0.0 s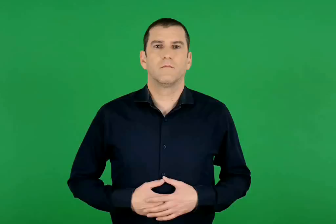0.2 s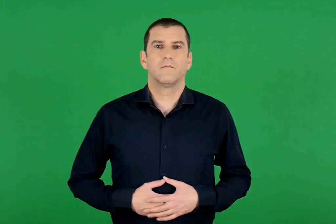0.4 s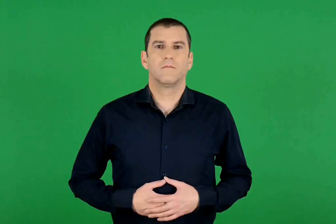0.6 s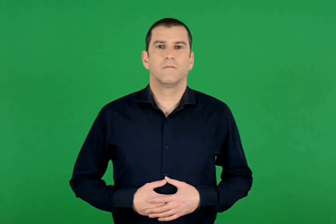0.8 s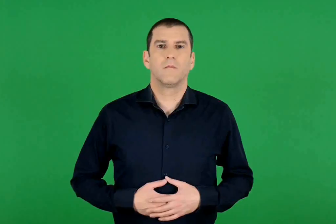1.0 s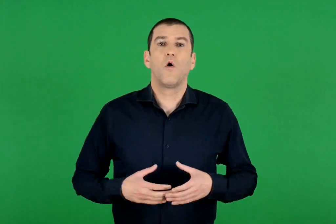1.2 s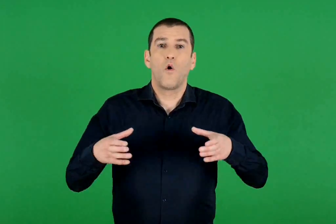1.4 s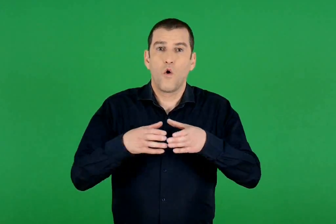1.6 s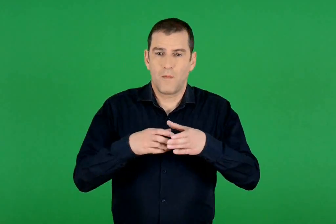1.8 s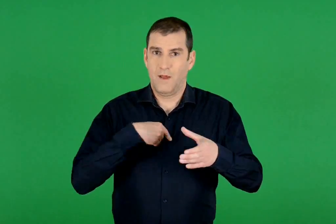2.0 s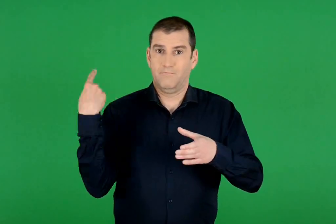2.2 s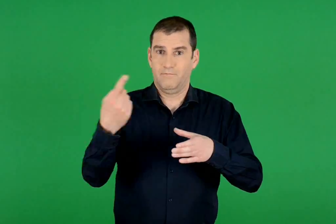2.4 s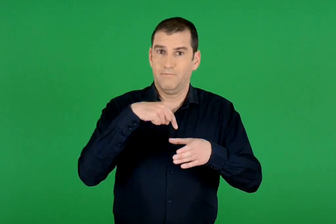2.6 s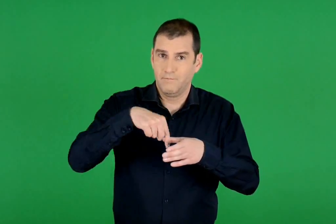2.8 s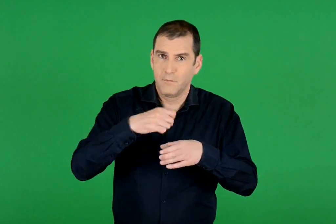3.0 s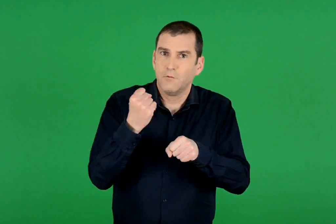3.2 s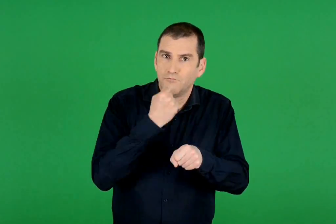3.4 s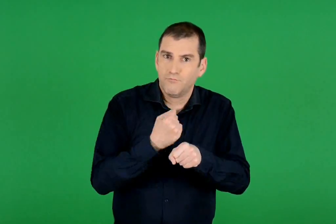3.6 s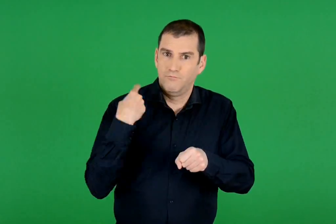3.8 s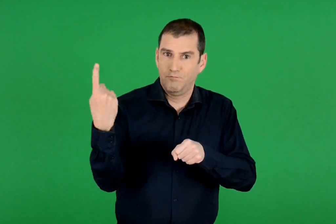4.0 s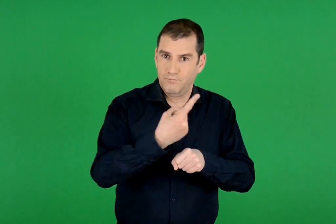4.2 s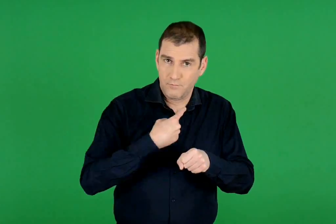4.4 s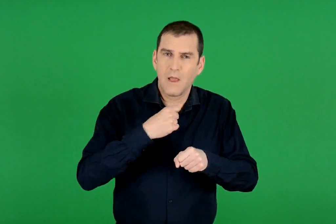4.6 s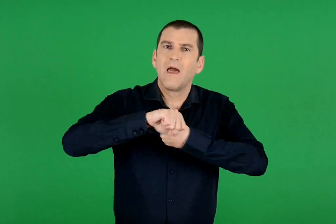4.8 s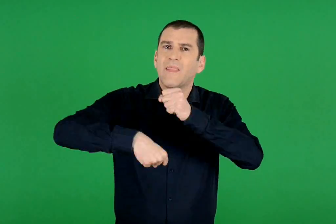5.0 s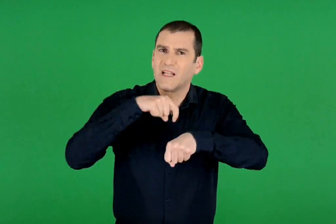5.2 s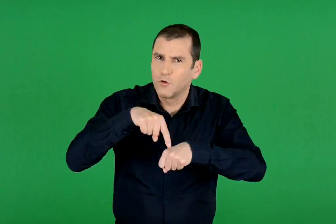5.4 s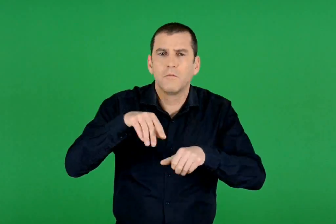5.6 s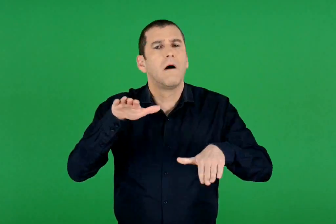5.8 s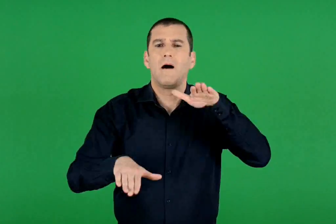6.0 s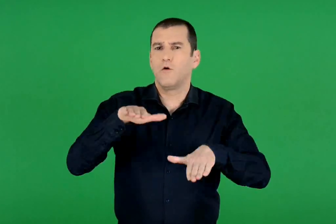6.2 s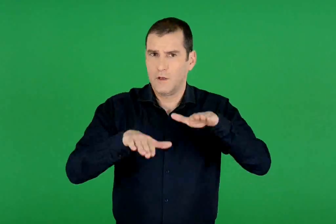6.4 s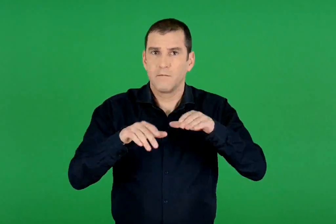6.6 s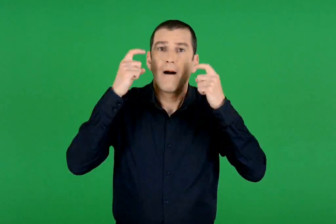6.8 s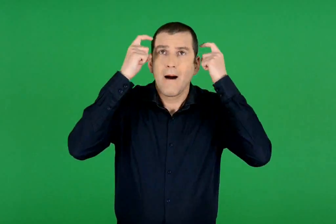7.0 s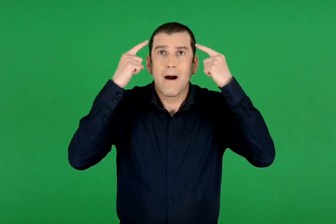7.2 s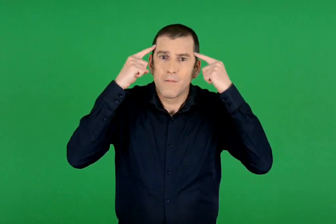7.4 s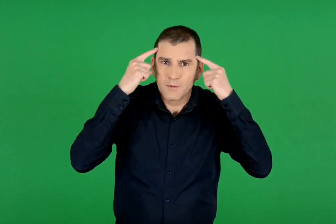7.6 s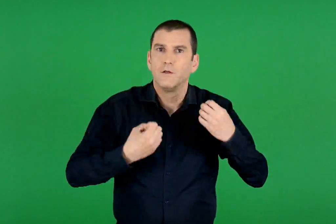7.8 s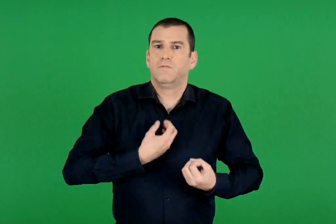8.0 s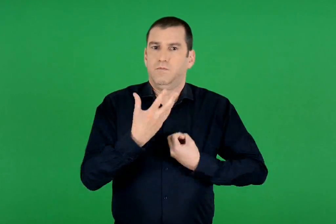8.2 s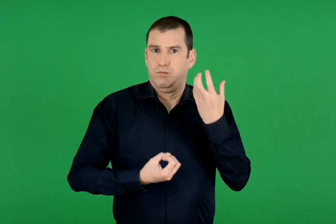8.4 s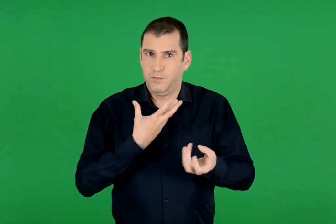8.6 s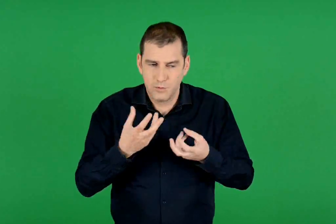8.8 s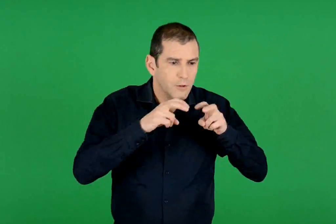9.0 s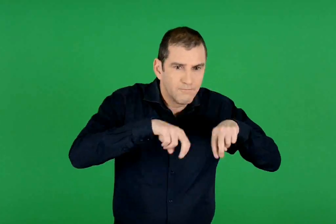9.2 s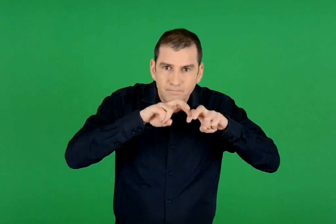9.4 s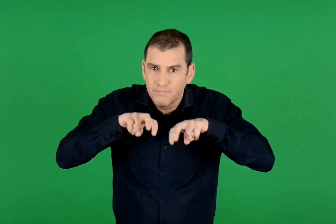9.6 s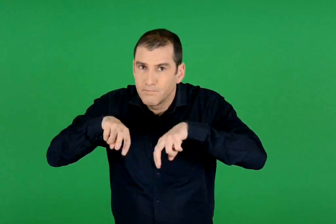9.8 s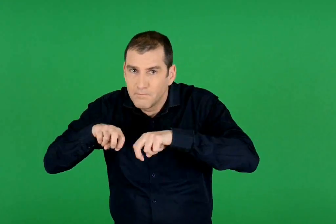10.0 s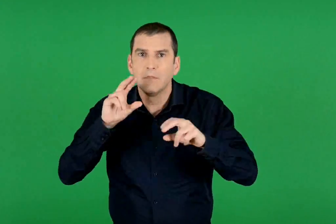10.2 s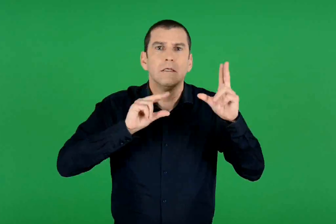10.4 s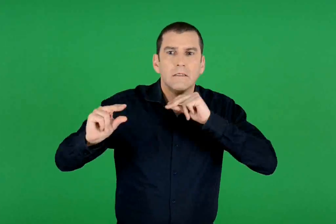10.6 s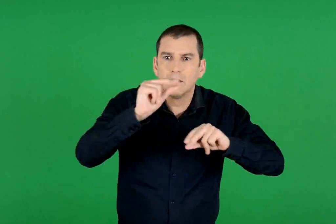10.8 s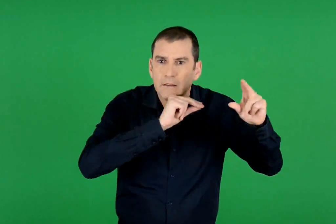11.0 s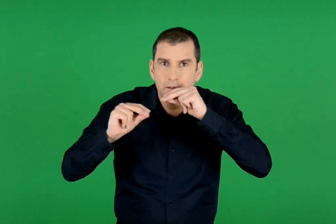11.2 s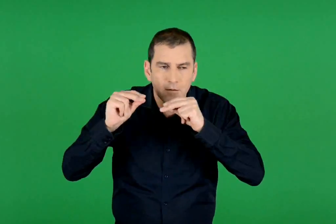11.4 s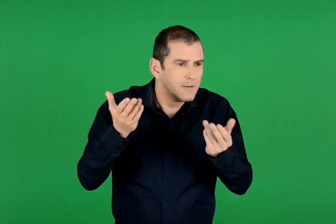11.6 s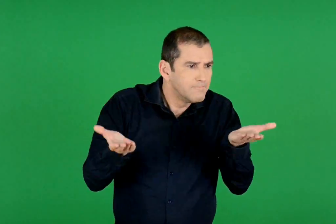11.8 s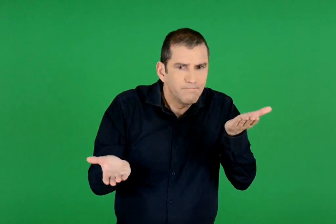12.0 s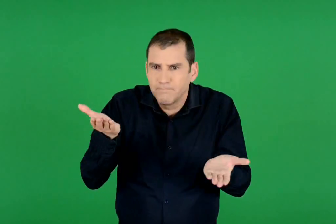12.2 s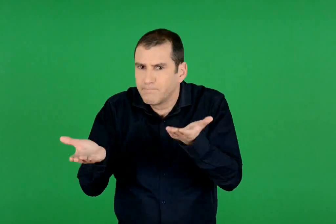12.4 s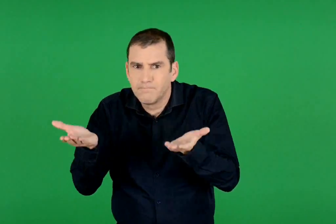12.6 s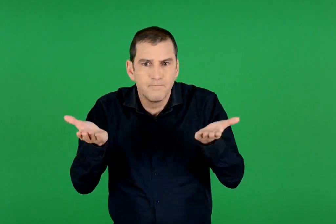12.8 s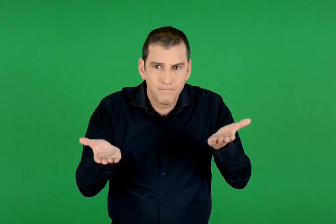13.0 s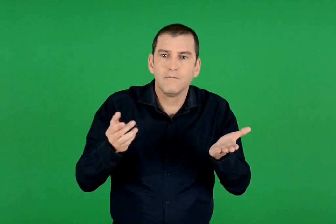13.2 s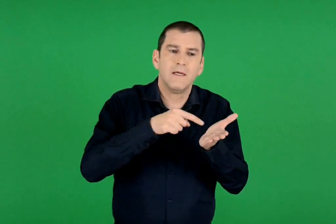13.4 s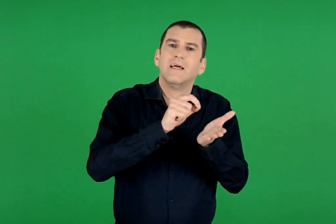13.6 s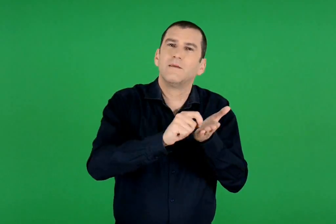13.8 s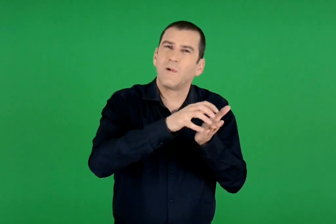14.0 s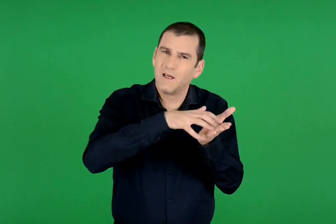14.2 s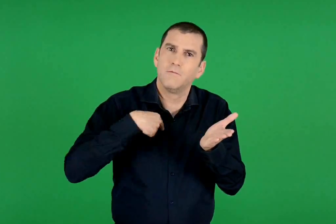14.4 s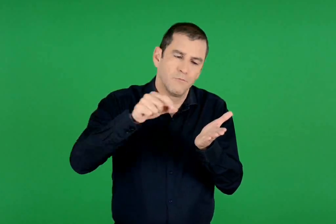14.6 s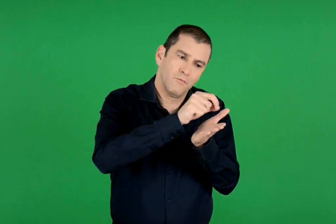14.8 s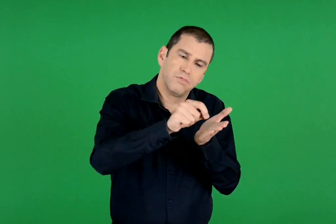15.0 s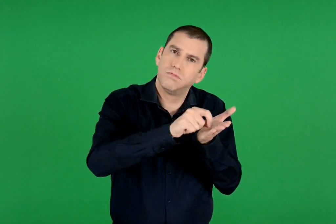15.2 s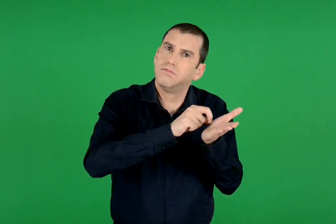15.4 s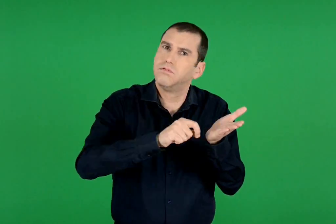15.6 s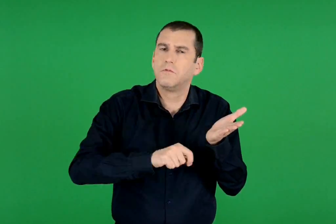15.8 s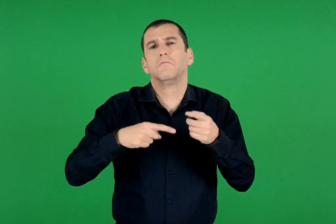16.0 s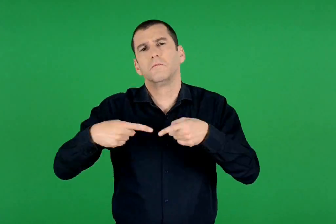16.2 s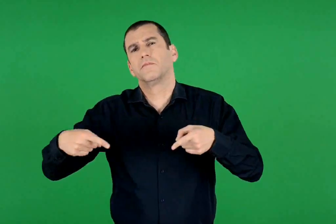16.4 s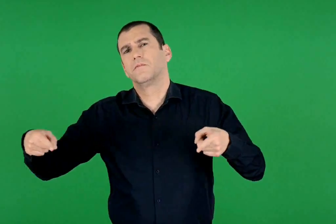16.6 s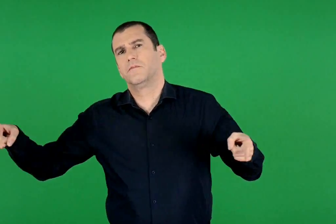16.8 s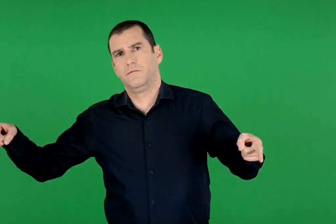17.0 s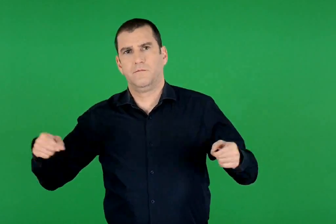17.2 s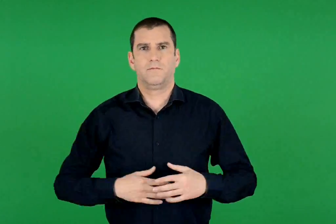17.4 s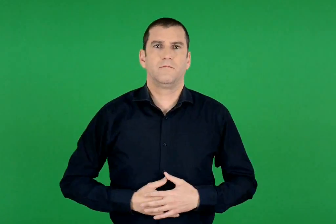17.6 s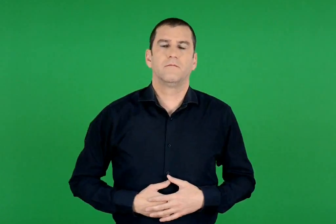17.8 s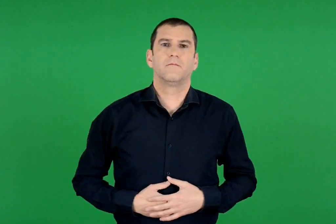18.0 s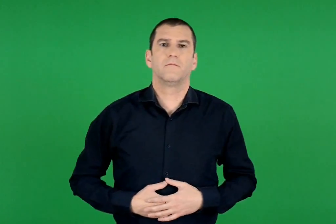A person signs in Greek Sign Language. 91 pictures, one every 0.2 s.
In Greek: εργαζόμαστε με την ομάδα μας και , ανάλογα με τη δραστηριότητα , εκφράζουμε τις απόψεις μας , ερευνούμε , συζητάμε , συγκρίνουμε , καταγράφουμε στο σημειωματάριό μας κ.ά
